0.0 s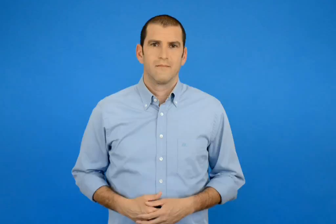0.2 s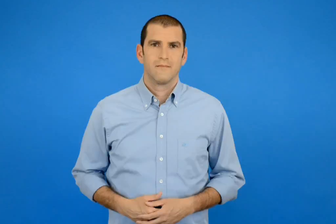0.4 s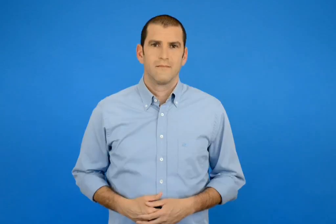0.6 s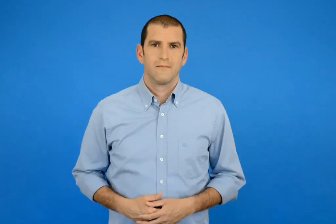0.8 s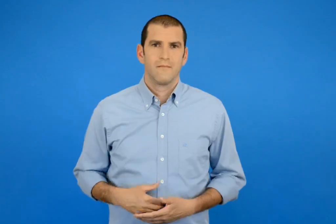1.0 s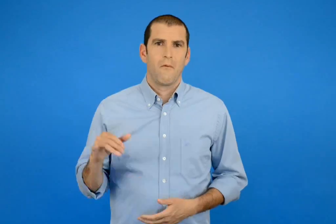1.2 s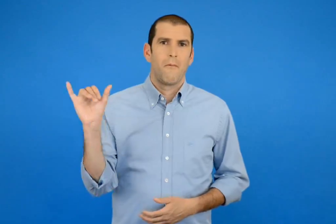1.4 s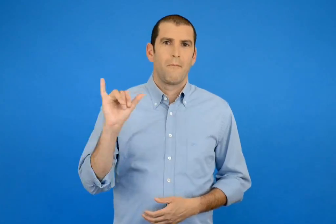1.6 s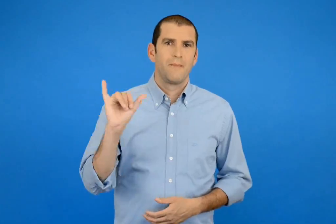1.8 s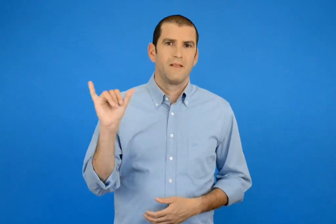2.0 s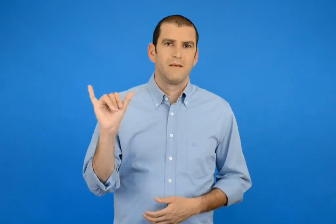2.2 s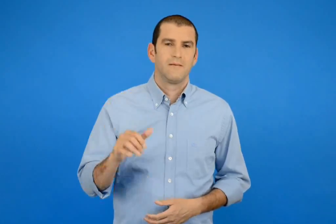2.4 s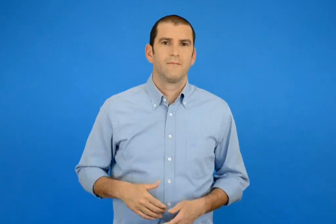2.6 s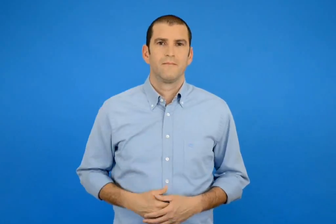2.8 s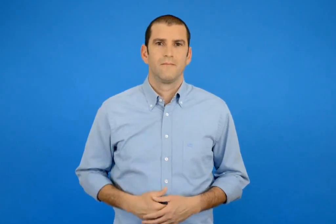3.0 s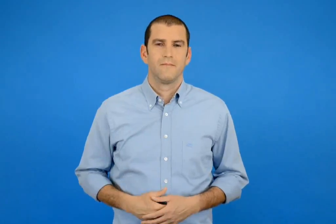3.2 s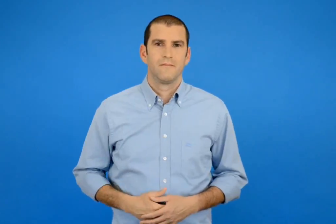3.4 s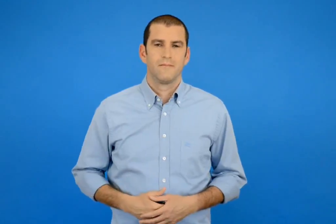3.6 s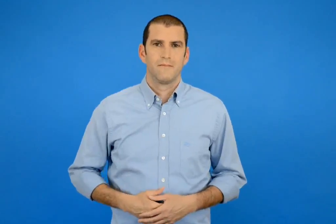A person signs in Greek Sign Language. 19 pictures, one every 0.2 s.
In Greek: πέμπτη
